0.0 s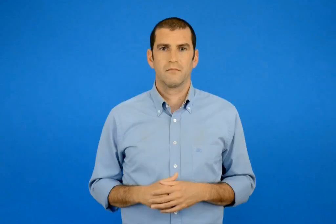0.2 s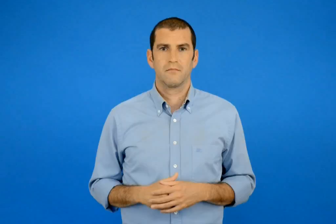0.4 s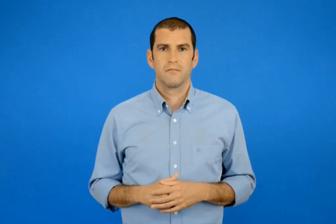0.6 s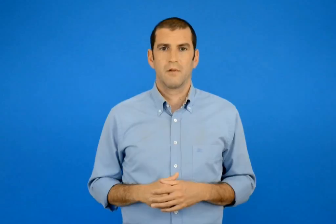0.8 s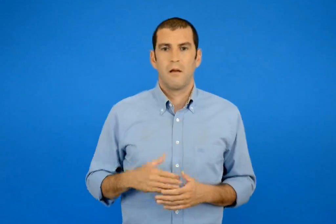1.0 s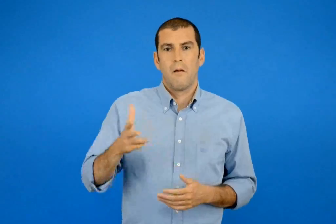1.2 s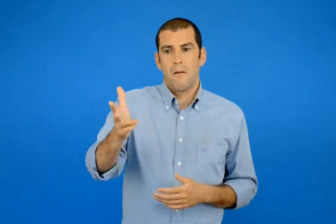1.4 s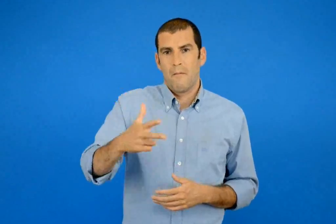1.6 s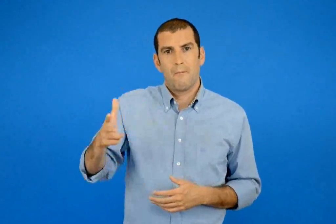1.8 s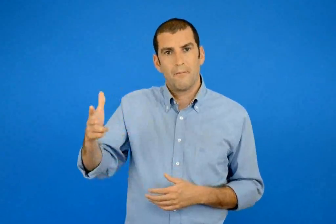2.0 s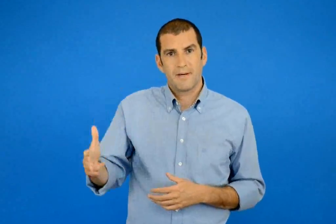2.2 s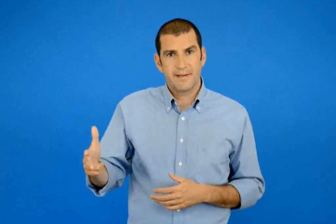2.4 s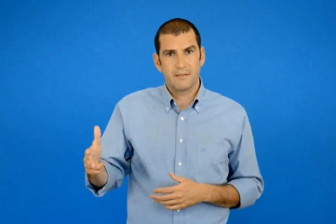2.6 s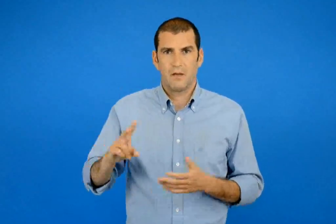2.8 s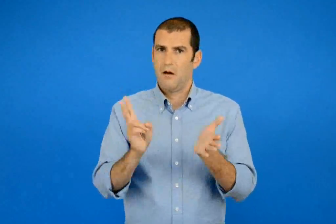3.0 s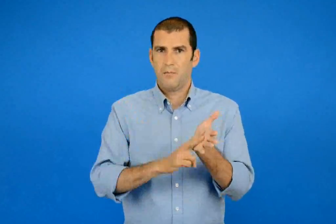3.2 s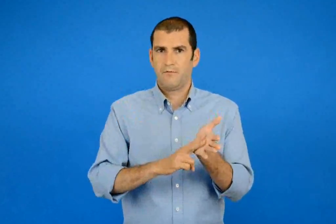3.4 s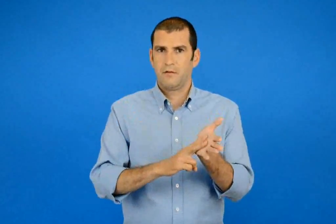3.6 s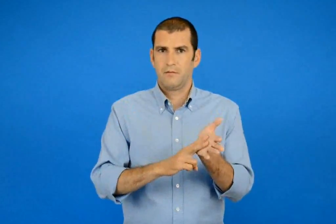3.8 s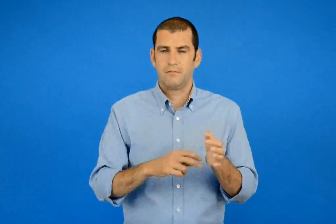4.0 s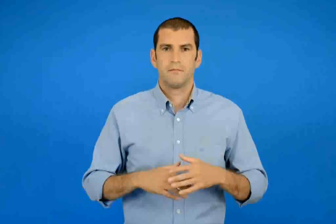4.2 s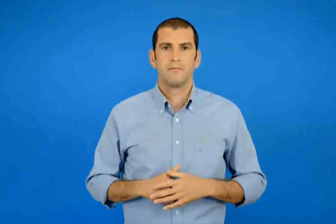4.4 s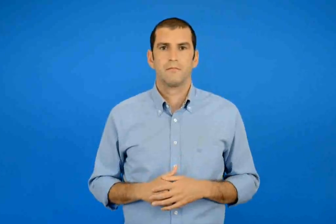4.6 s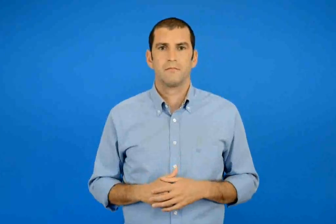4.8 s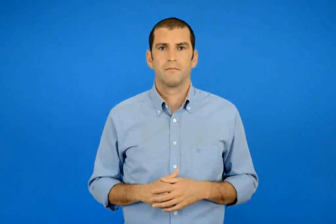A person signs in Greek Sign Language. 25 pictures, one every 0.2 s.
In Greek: απαγορεύεται το παρκάρισμα
